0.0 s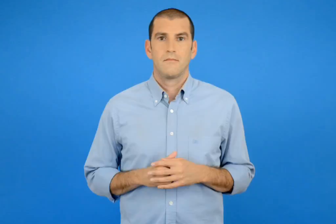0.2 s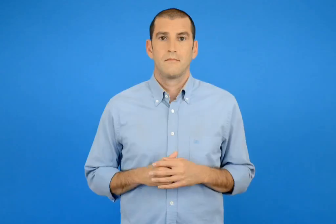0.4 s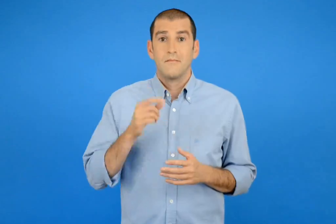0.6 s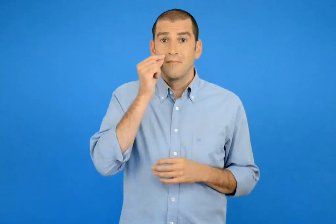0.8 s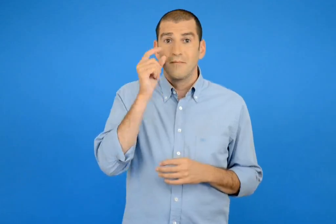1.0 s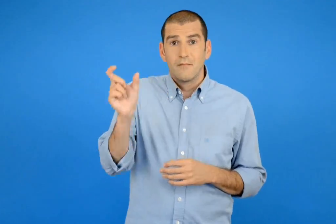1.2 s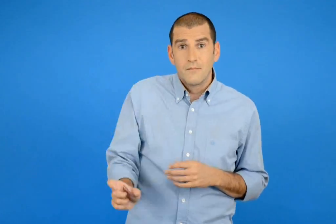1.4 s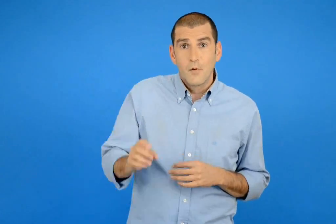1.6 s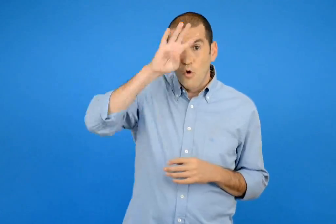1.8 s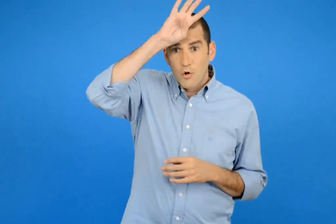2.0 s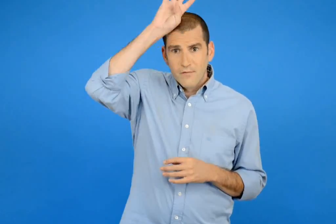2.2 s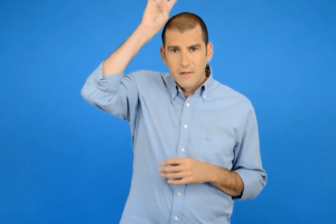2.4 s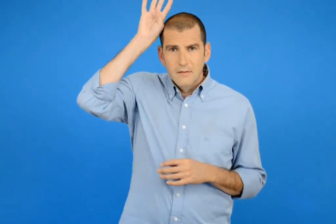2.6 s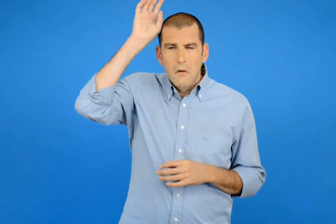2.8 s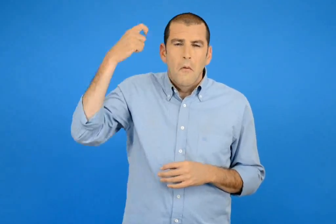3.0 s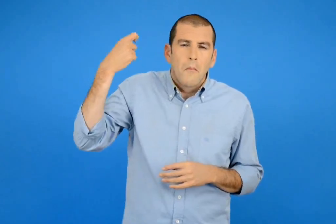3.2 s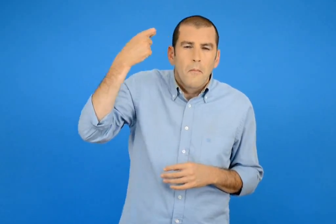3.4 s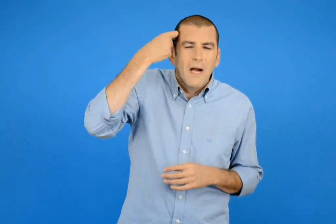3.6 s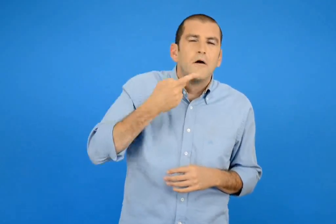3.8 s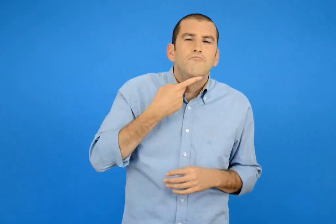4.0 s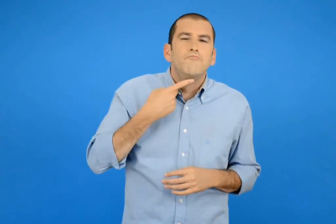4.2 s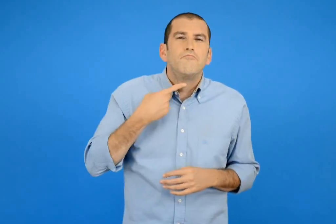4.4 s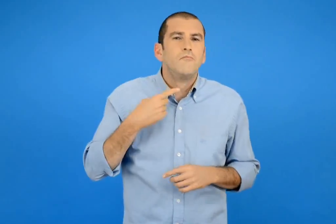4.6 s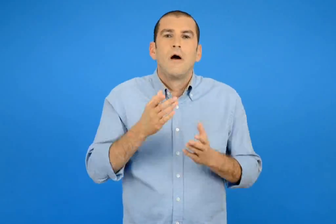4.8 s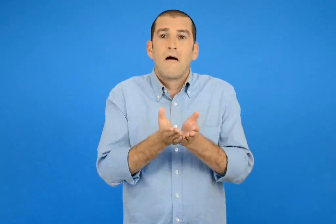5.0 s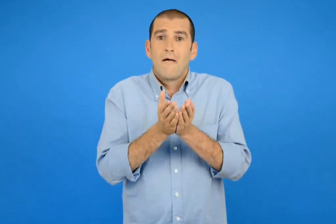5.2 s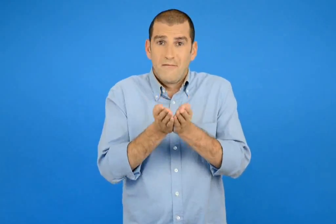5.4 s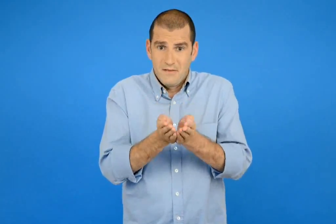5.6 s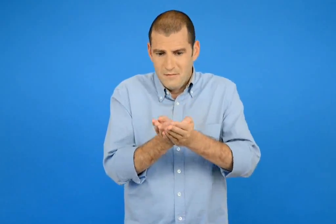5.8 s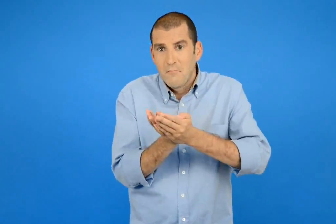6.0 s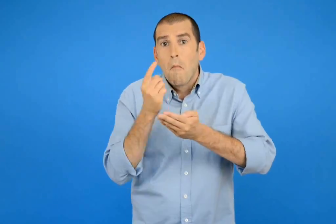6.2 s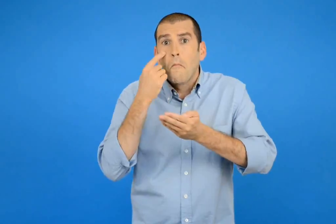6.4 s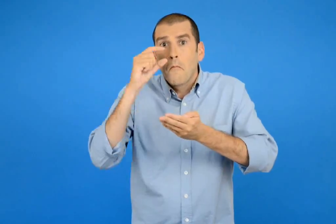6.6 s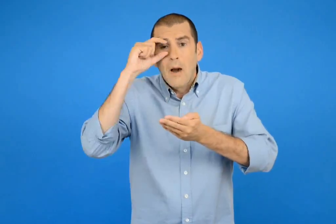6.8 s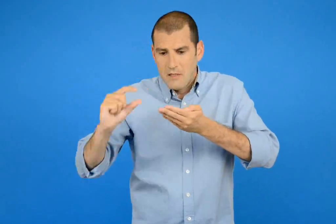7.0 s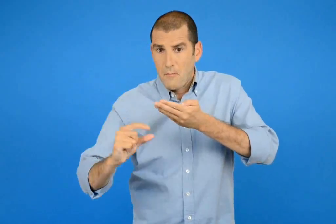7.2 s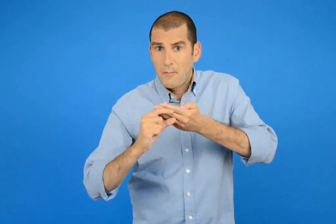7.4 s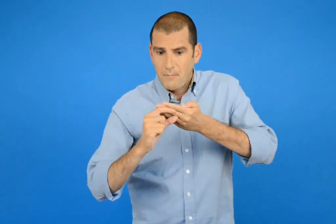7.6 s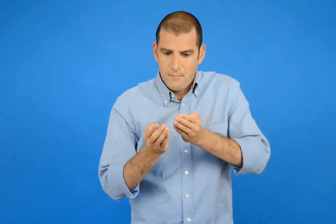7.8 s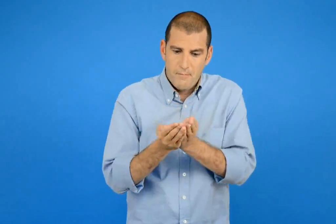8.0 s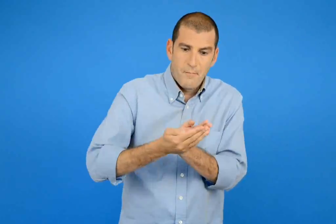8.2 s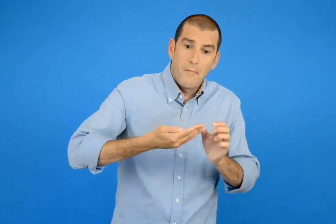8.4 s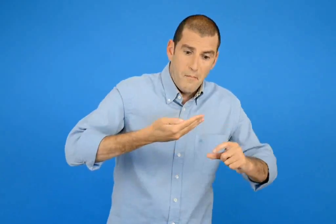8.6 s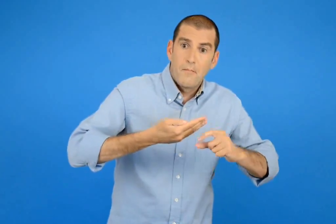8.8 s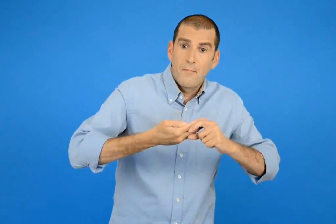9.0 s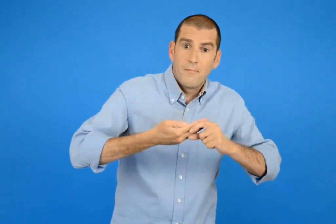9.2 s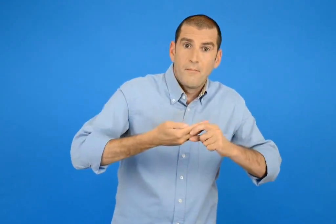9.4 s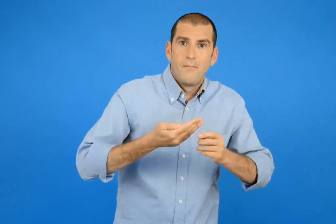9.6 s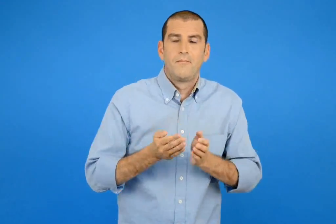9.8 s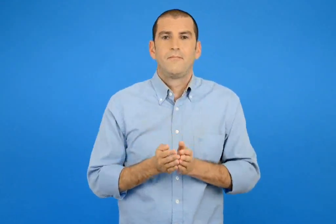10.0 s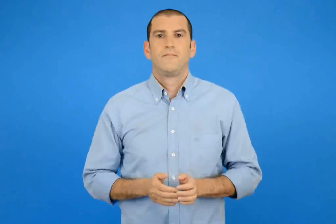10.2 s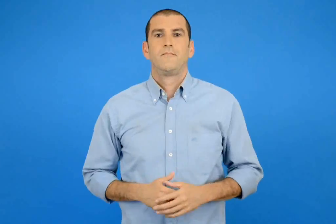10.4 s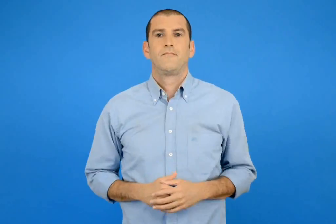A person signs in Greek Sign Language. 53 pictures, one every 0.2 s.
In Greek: στον ορφέα άρεσε περισσότερο το καράβι που είχε ζωγραφισμένα δυο τεράστια ματιά στα πλαϊνά της πλώρης του
